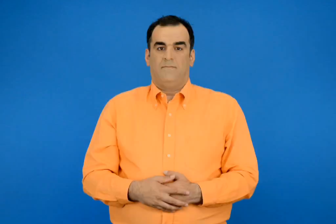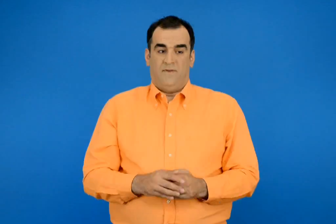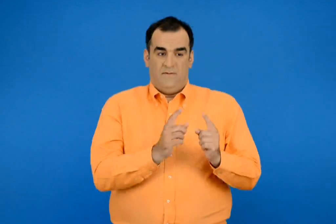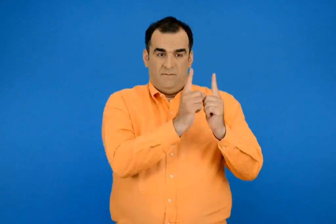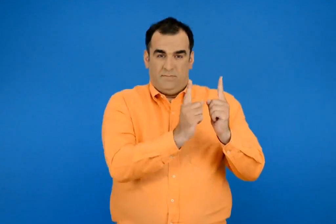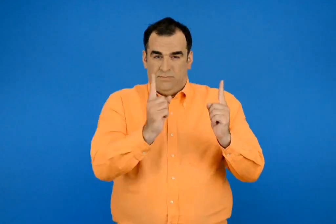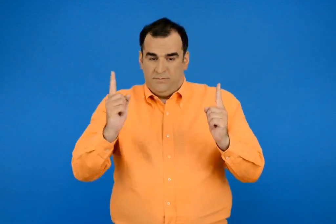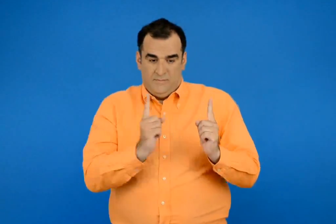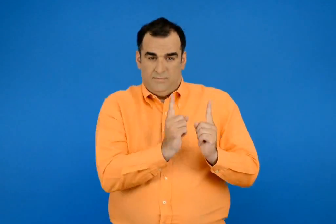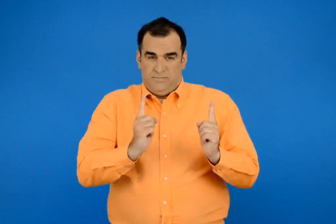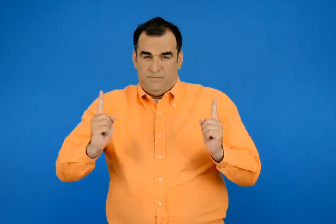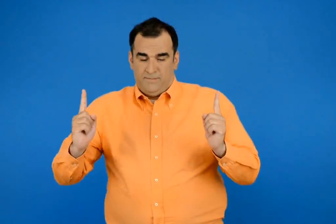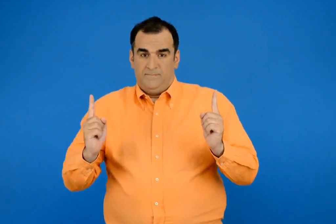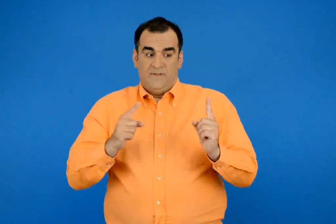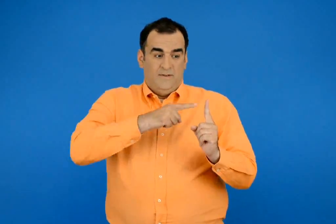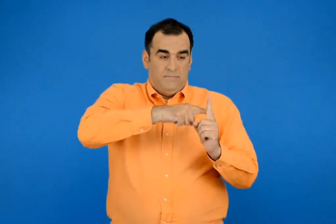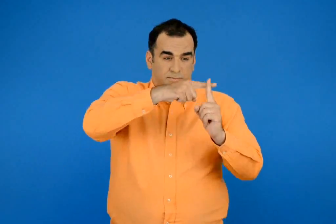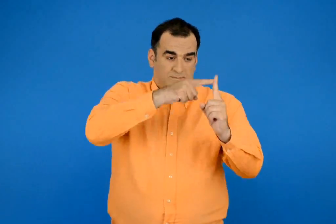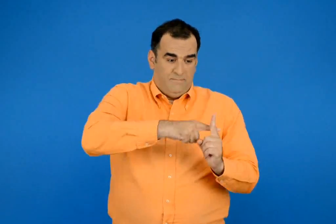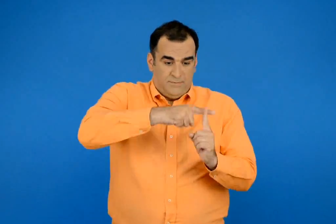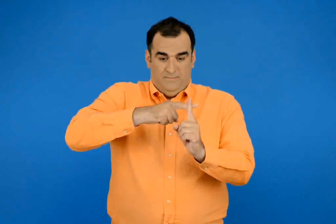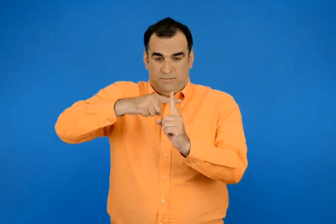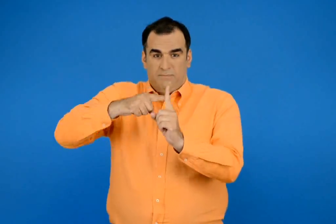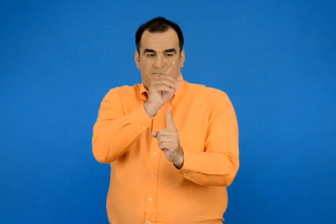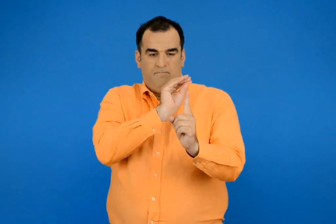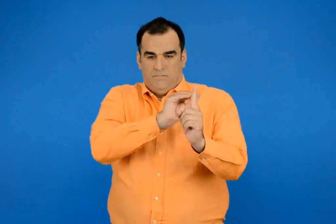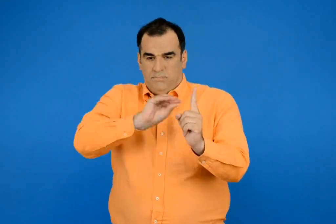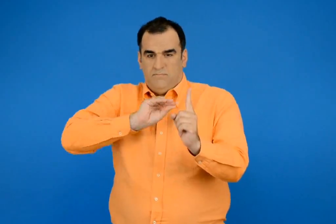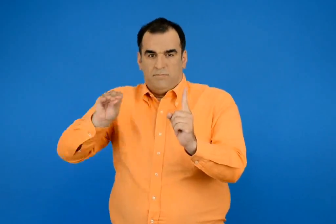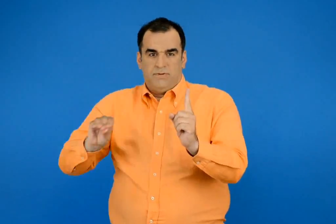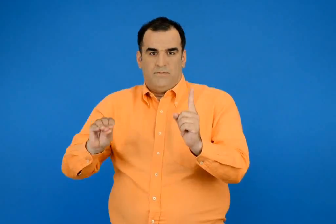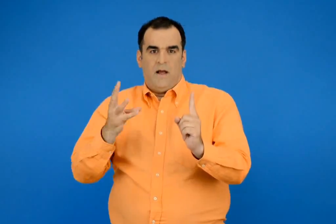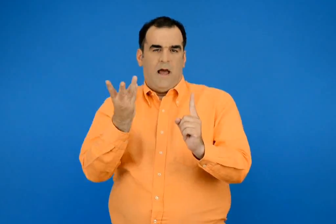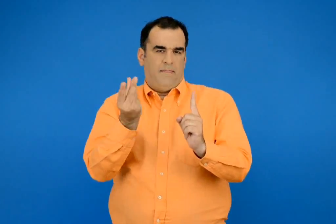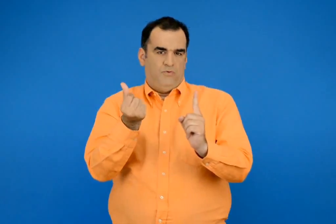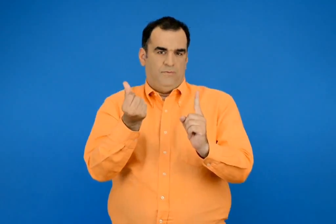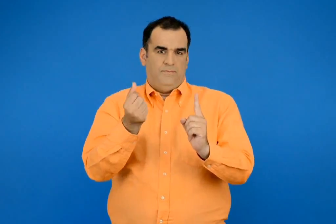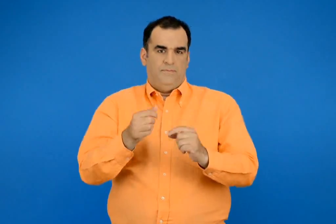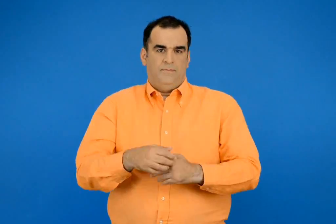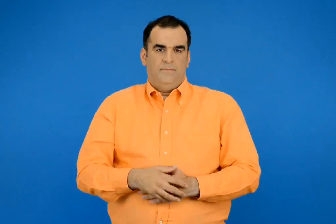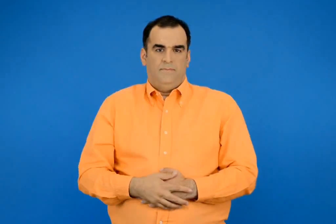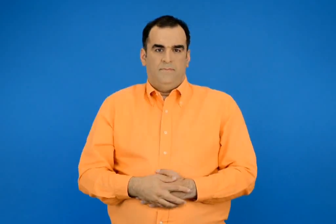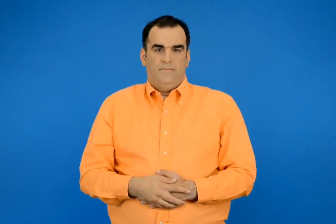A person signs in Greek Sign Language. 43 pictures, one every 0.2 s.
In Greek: βρίσκω και γράφω τους αριθμούς που σχηματίζονται στους άβακες
